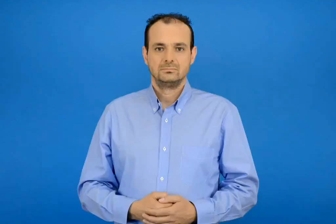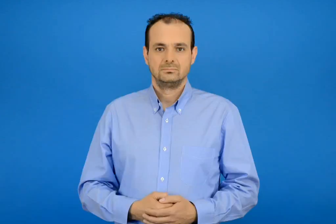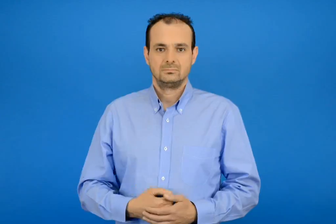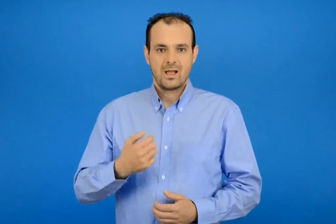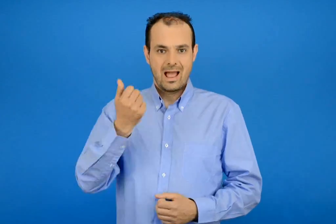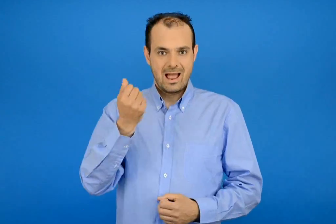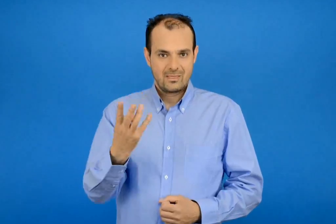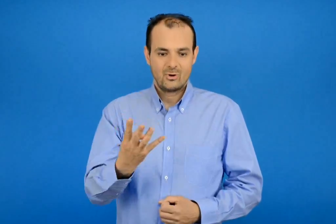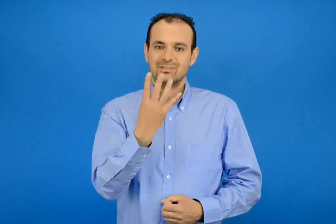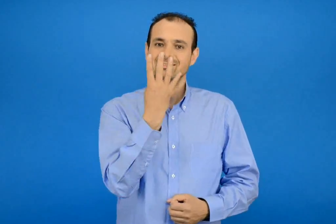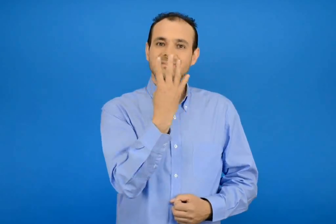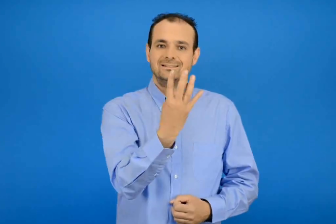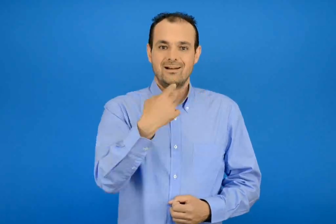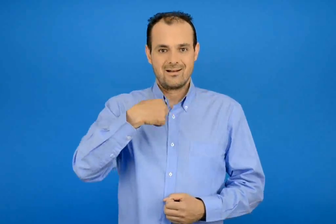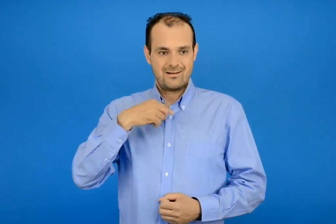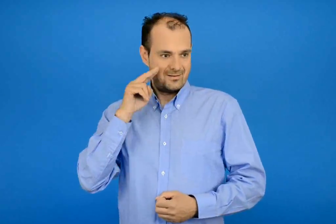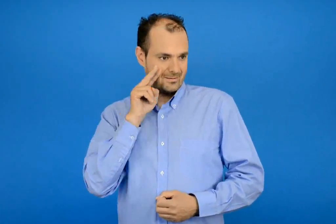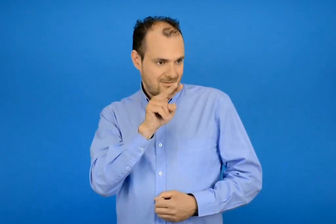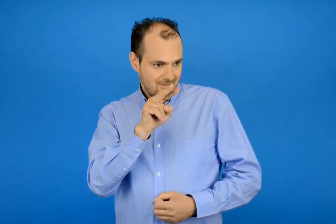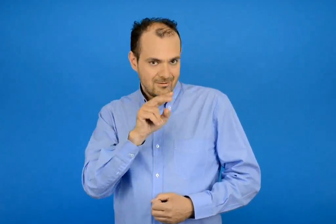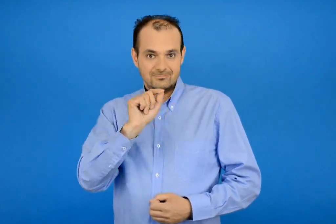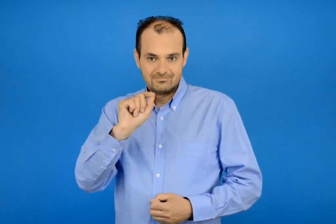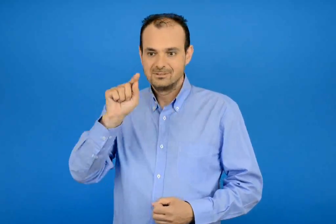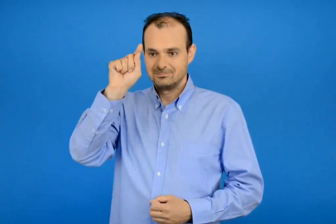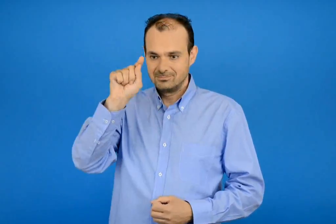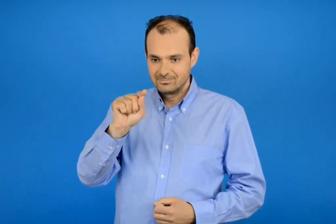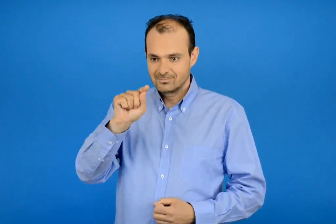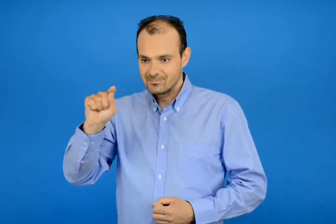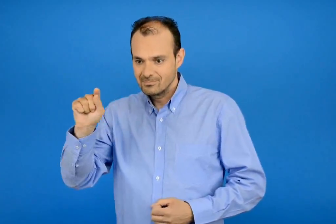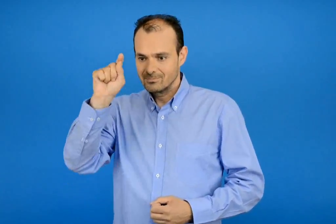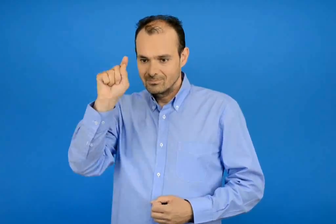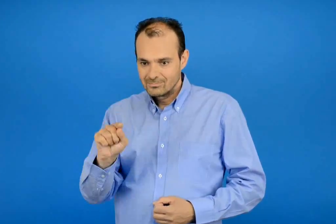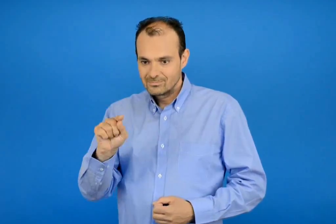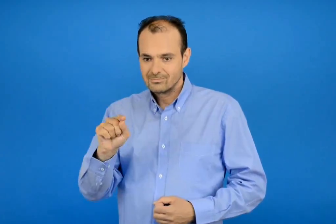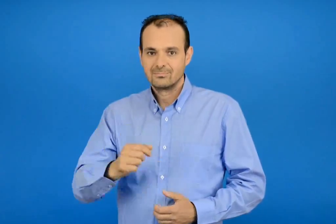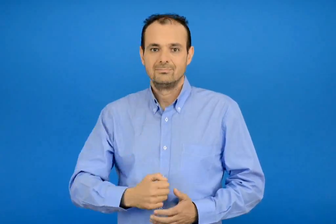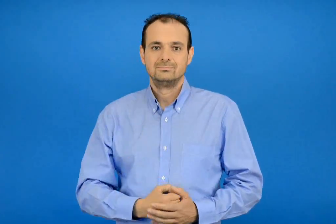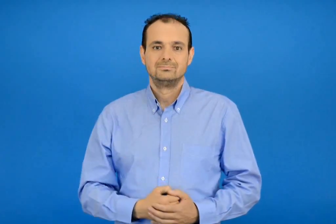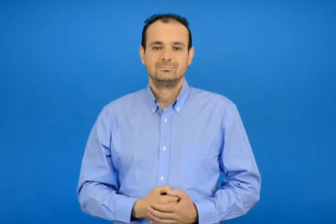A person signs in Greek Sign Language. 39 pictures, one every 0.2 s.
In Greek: παρατηρώ και γραφώ τον αριθμό 4
